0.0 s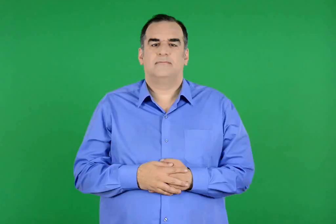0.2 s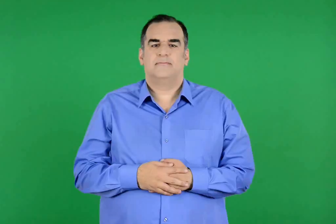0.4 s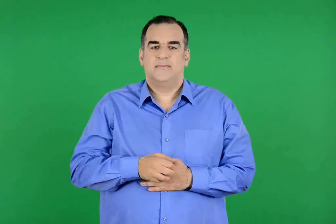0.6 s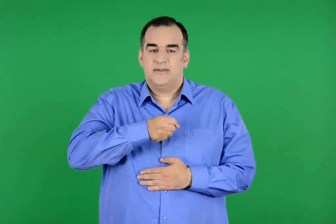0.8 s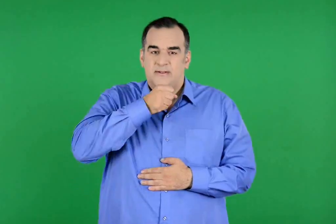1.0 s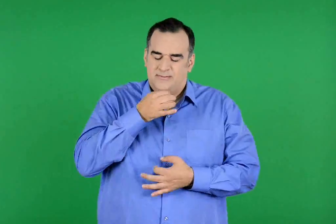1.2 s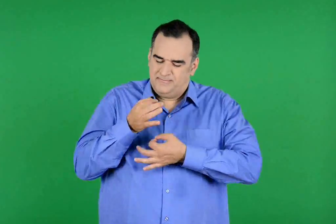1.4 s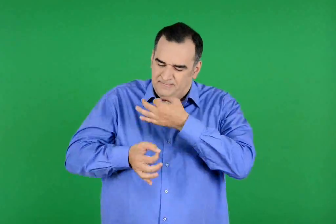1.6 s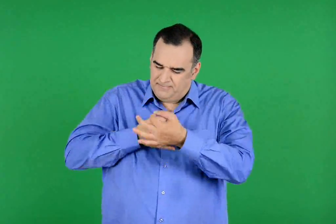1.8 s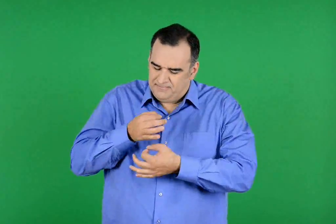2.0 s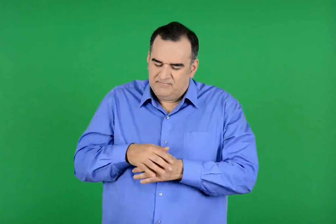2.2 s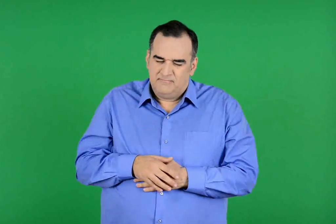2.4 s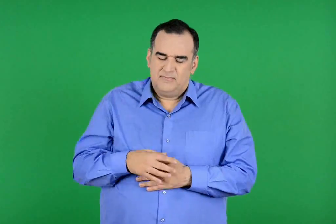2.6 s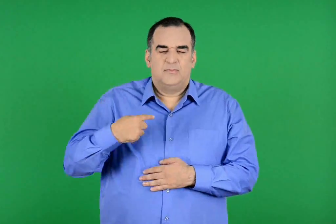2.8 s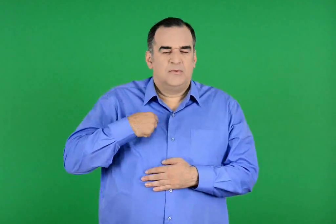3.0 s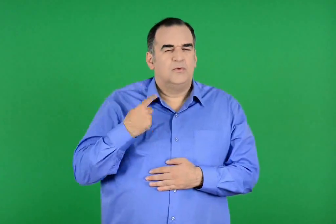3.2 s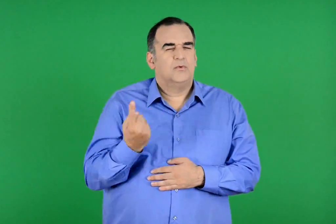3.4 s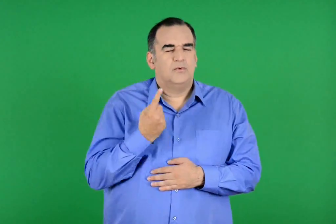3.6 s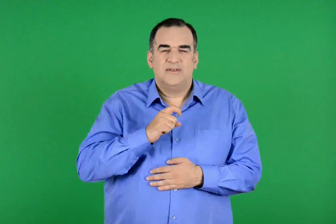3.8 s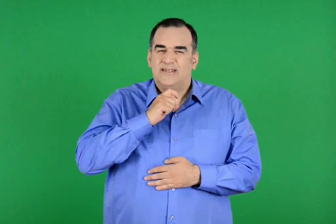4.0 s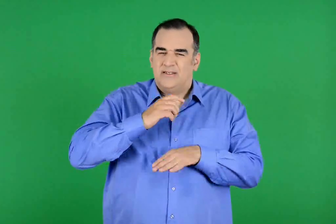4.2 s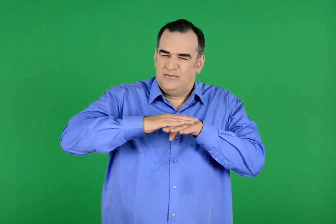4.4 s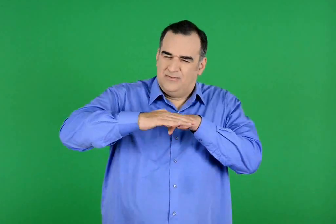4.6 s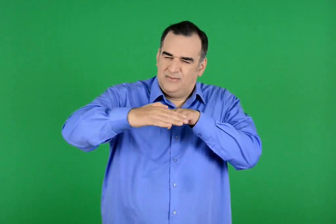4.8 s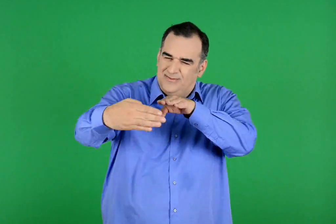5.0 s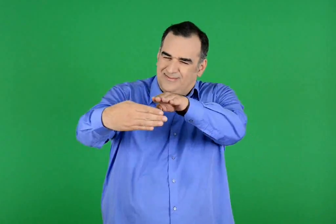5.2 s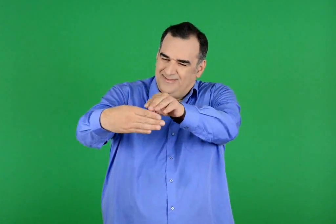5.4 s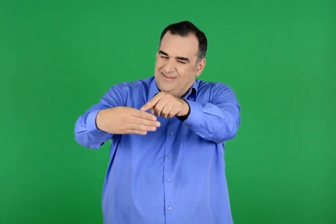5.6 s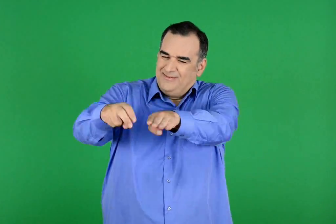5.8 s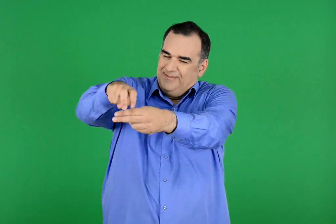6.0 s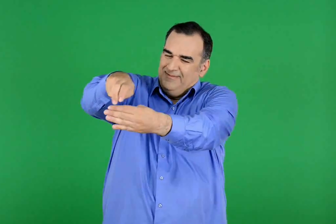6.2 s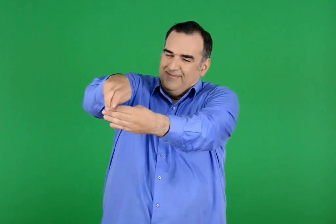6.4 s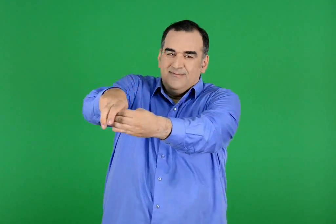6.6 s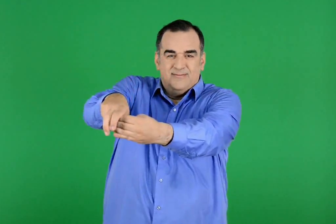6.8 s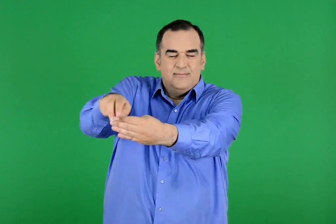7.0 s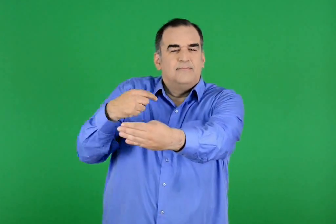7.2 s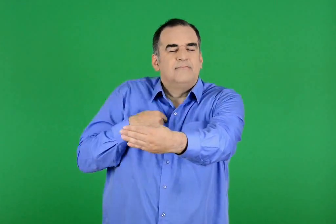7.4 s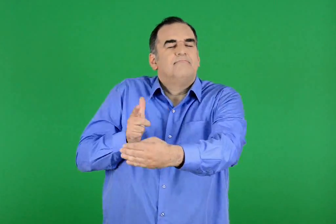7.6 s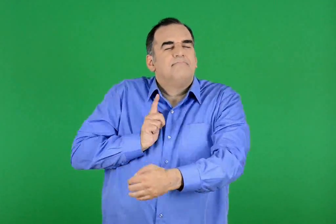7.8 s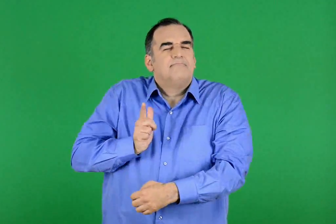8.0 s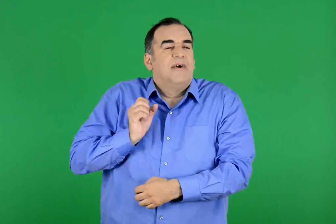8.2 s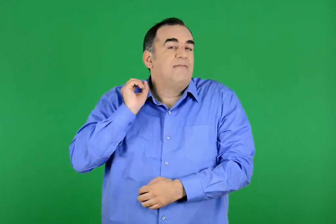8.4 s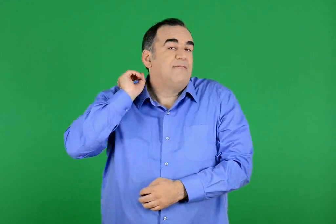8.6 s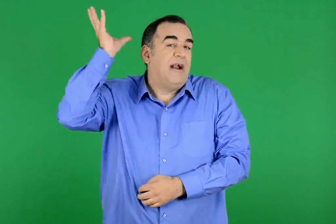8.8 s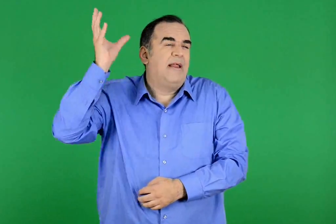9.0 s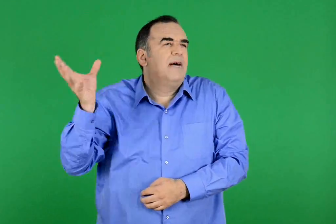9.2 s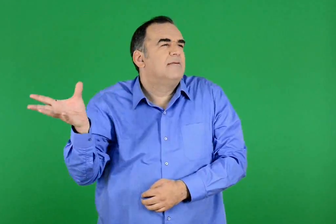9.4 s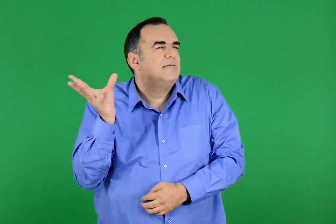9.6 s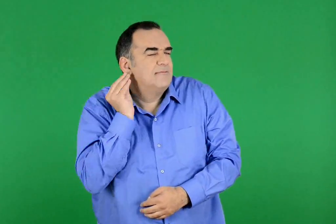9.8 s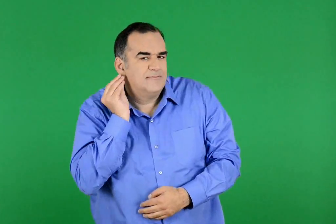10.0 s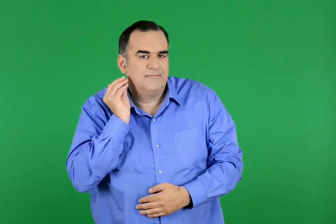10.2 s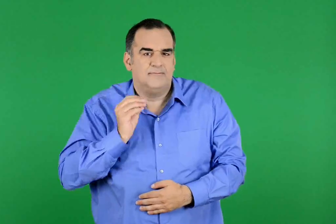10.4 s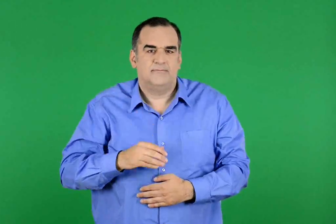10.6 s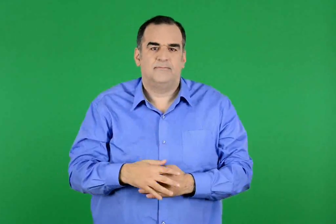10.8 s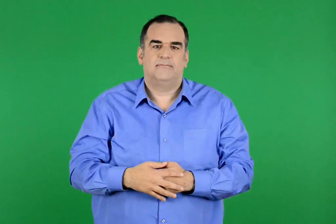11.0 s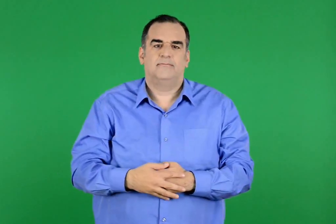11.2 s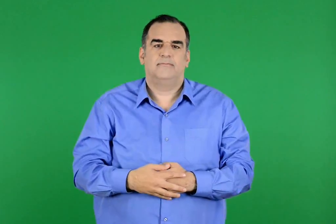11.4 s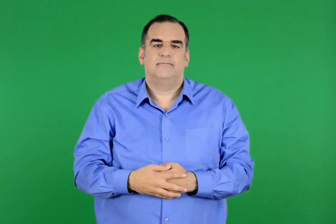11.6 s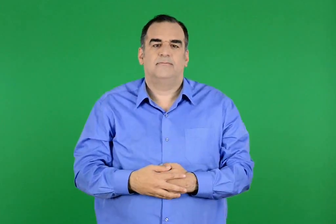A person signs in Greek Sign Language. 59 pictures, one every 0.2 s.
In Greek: συνήθιζα να κάθομαι στην άκρη της προβλήτας , περιδένοντας να ακούσω τις φάλαινες , συνέχισε η γιαγιά
